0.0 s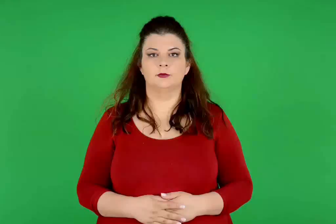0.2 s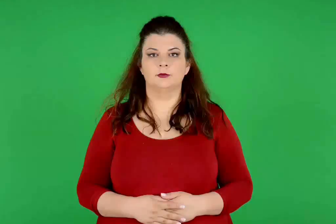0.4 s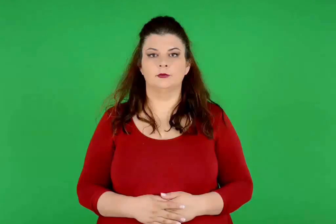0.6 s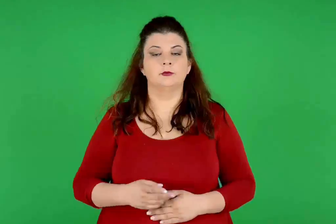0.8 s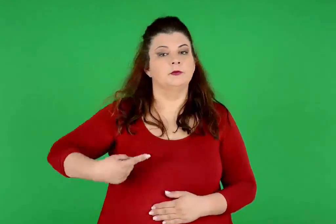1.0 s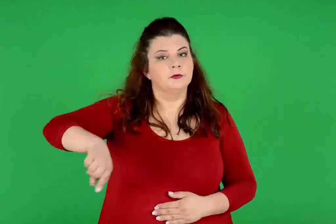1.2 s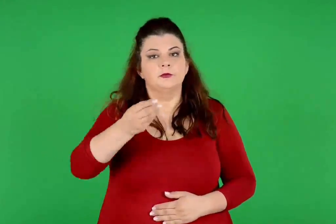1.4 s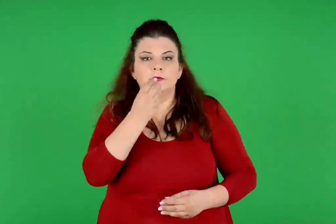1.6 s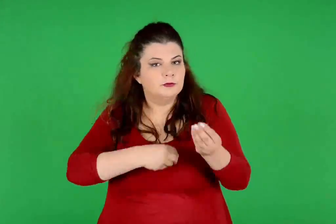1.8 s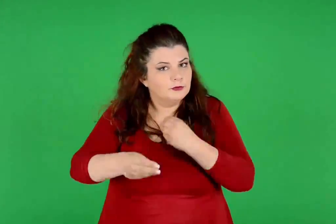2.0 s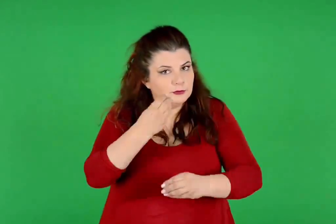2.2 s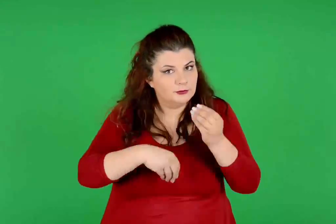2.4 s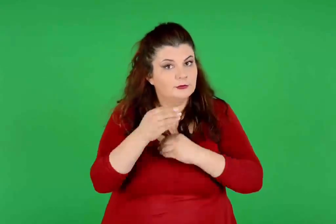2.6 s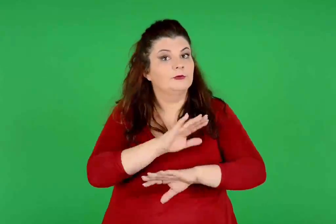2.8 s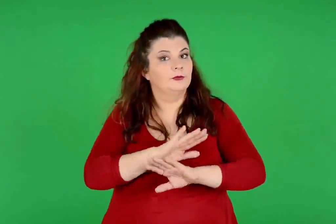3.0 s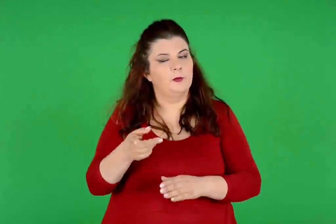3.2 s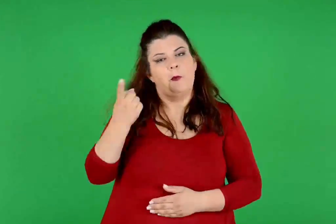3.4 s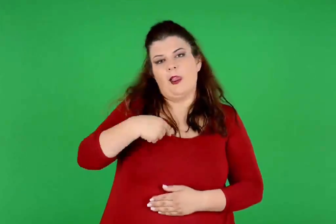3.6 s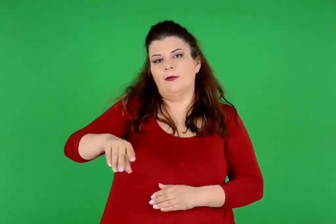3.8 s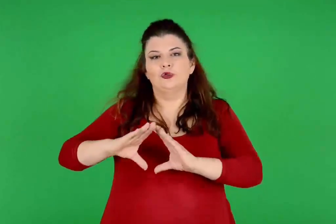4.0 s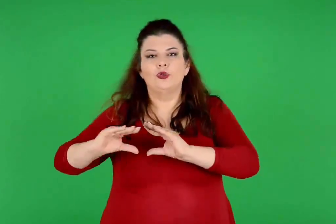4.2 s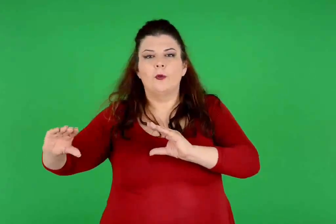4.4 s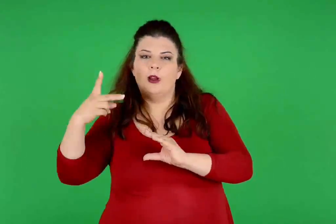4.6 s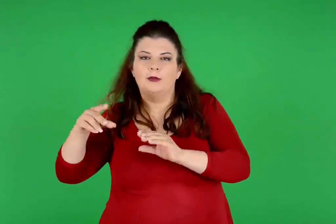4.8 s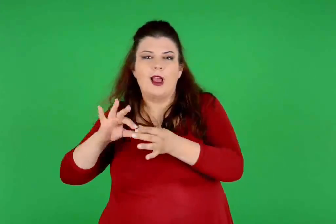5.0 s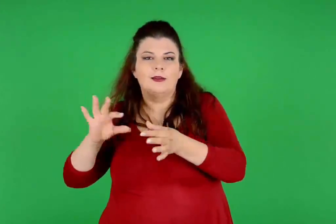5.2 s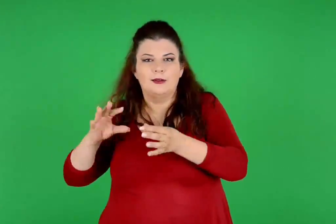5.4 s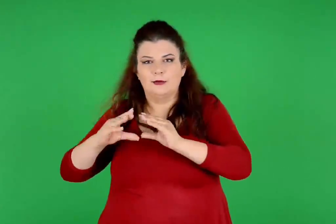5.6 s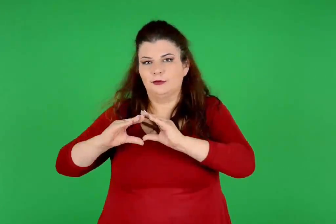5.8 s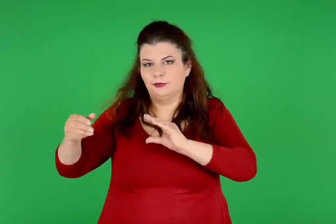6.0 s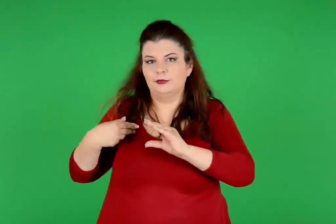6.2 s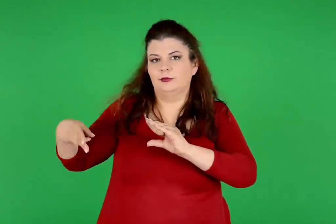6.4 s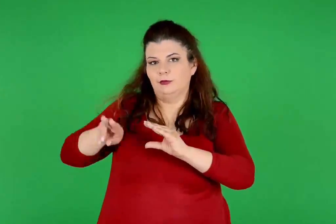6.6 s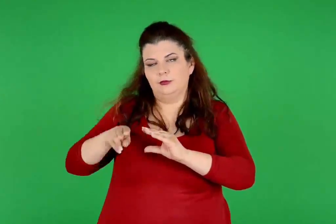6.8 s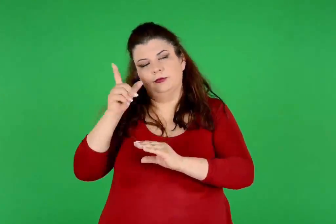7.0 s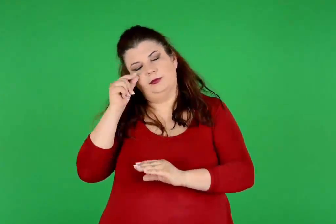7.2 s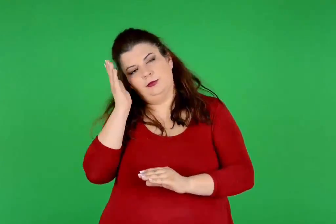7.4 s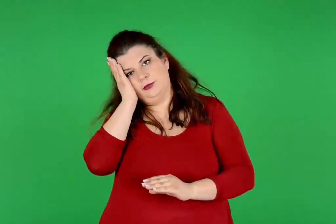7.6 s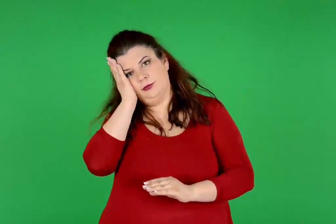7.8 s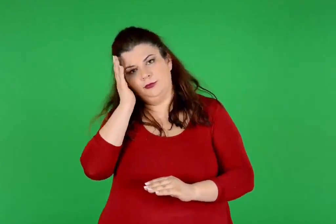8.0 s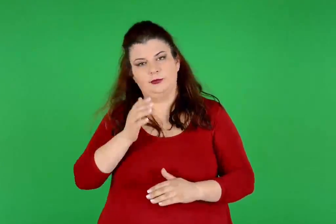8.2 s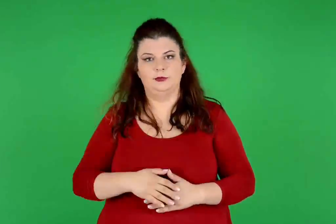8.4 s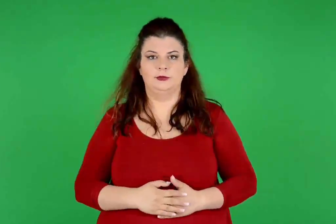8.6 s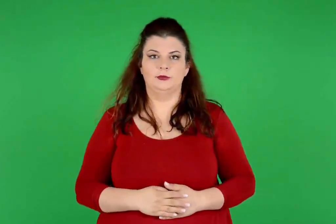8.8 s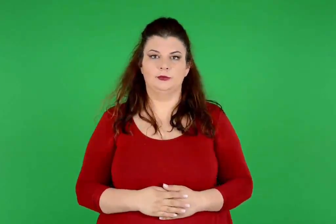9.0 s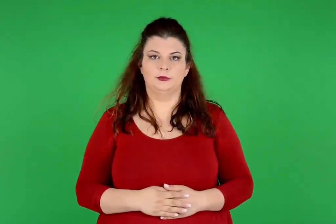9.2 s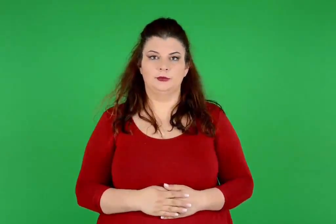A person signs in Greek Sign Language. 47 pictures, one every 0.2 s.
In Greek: θα φάμε και μετά θα ξαπλώσουμε στα αχυρένια μας στρώματα να κοιμηθούμε
